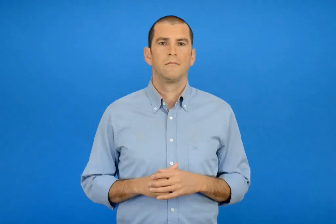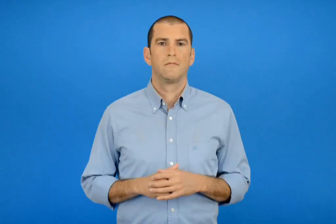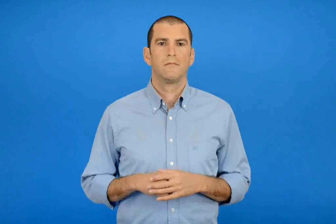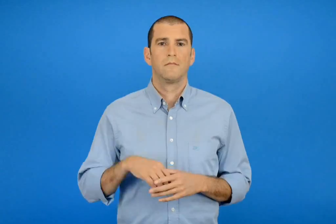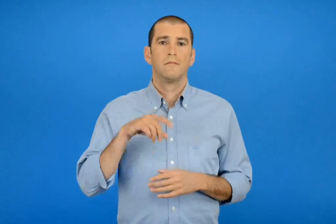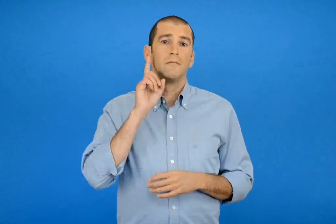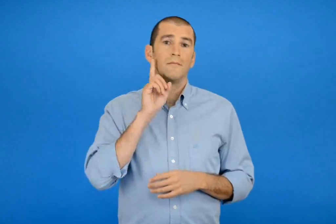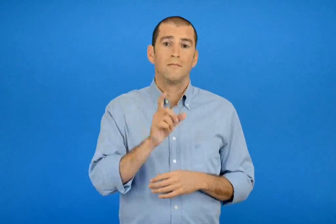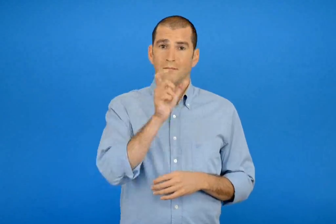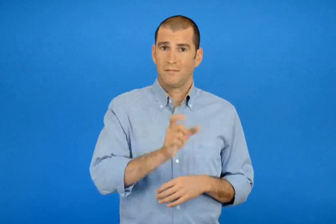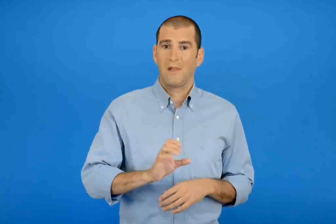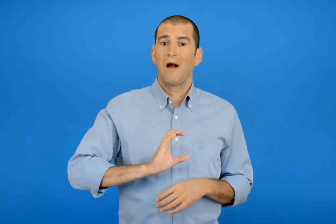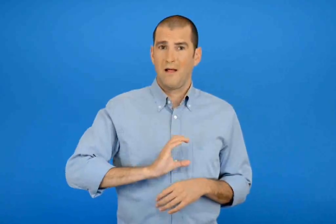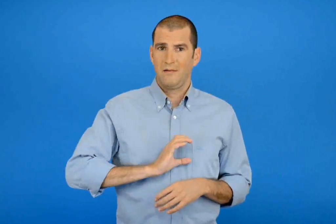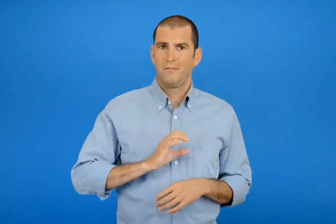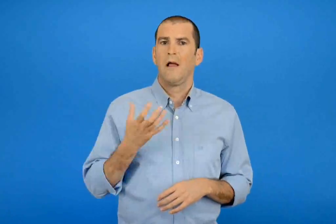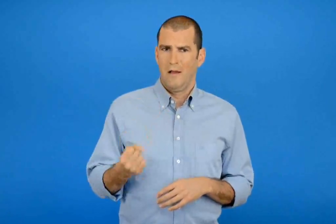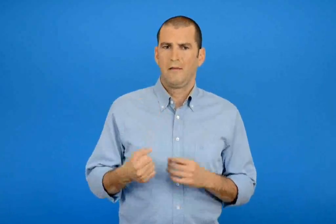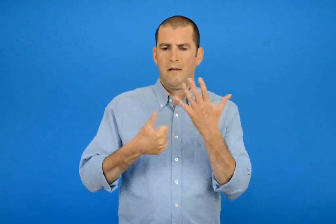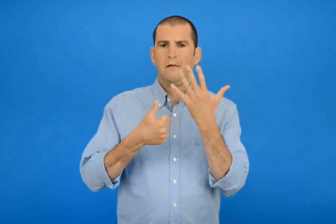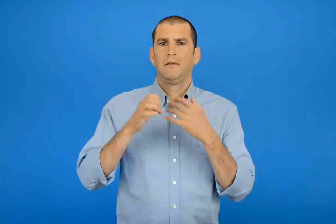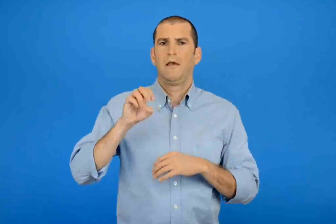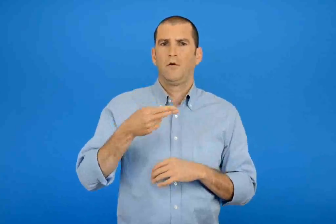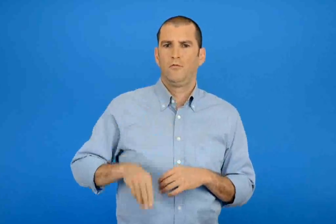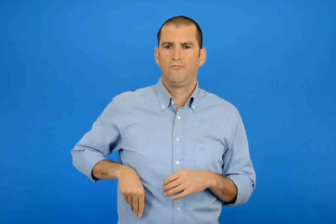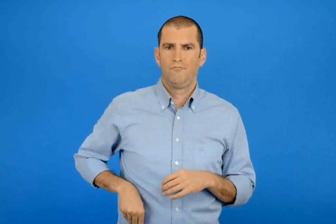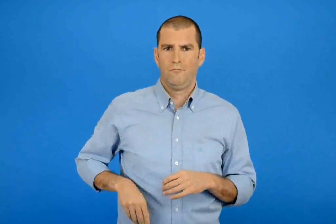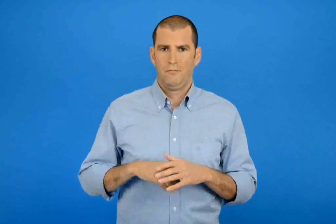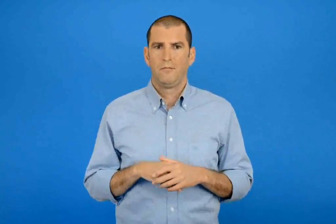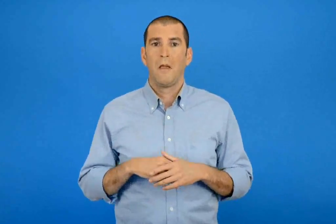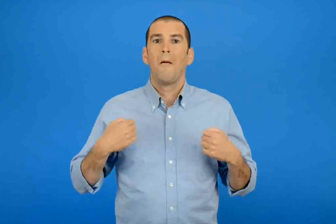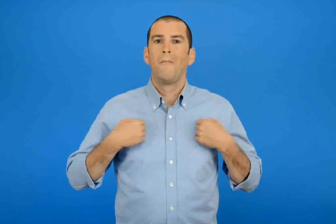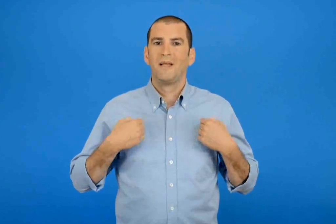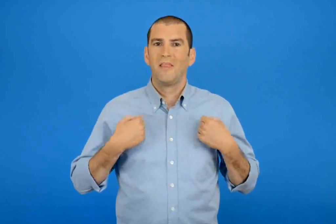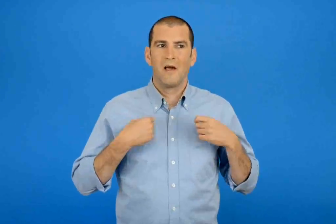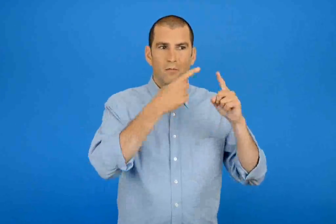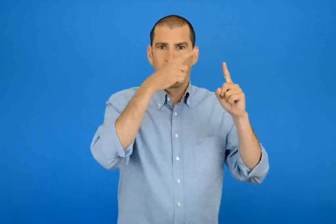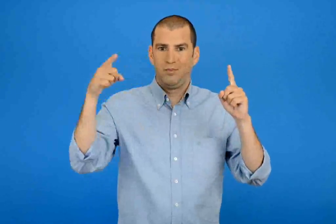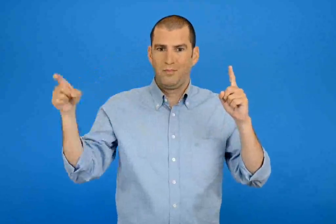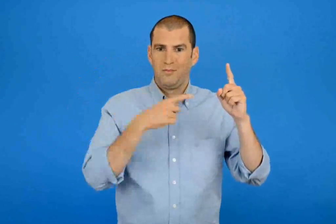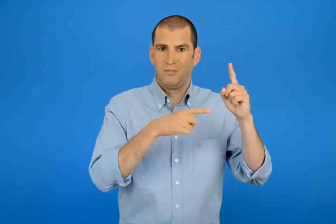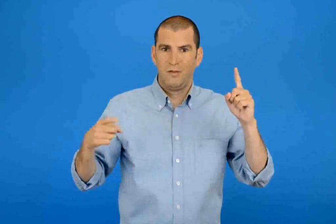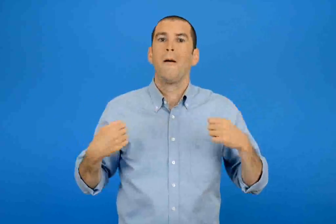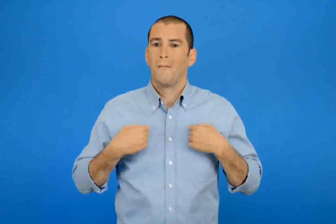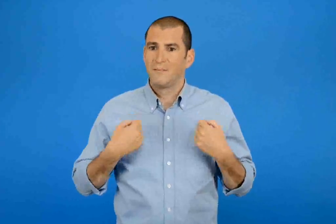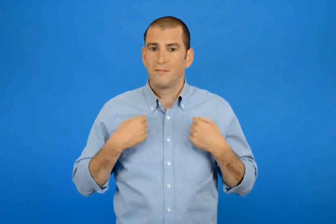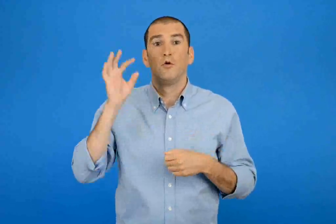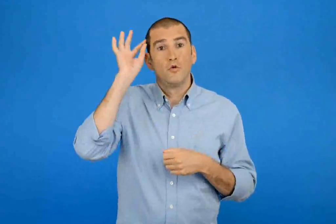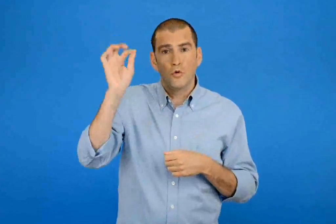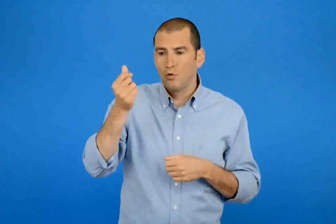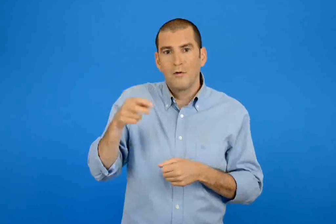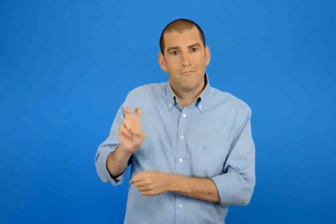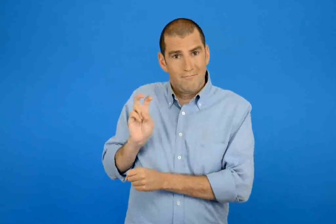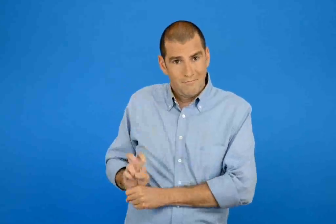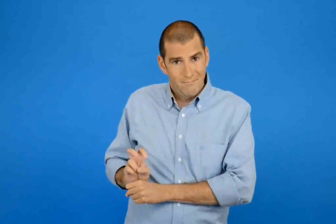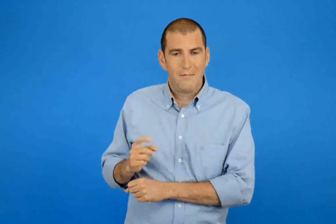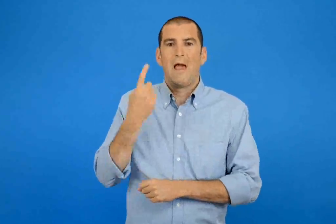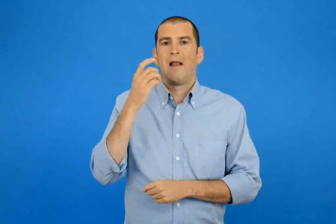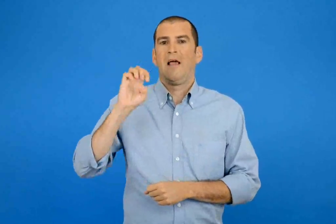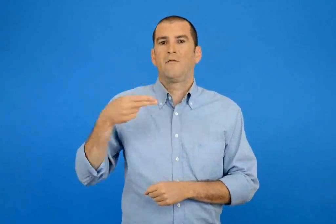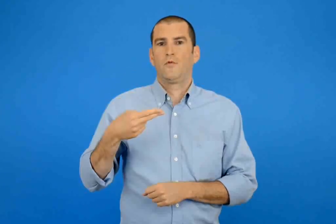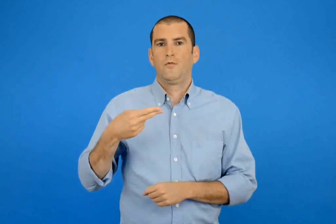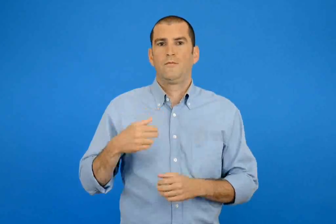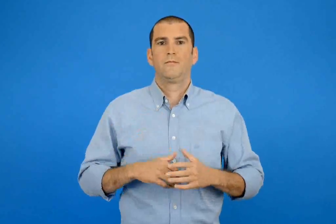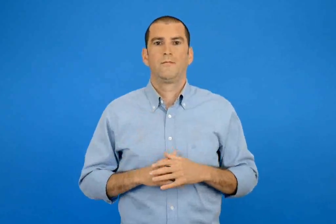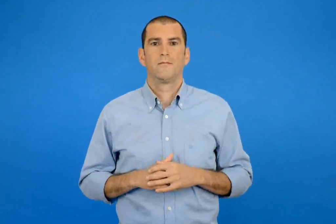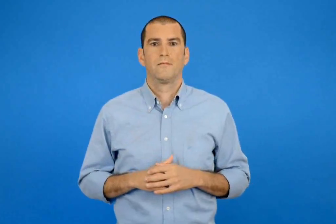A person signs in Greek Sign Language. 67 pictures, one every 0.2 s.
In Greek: η ελένη έχει 6 € σε ποιά παιχνίδια μπορεί να παίξει ώστε να της μείνει ακριβώς 1 € ;
